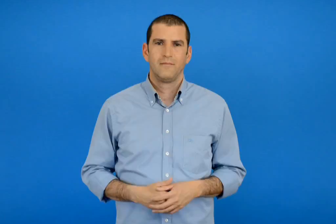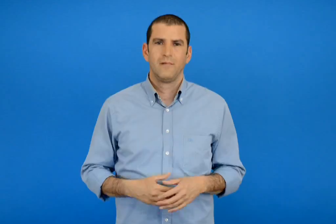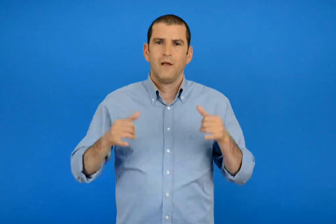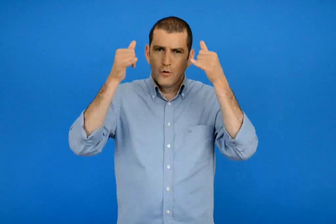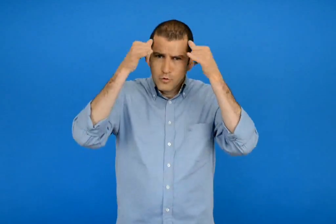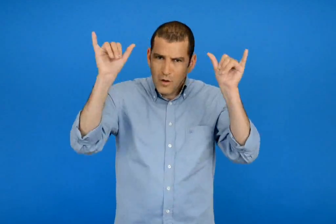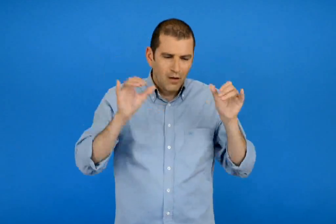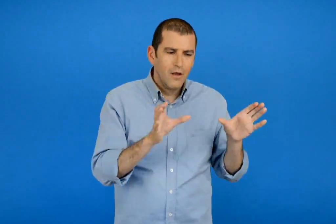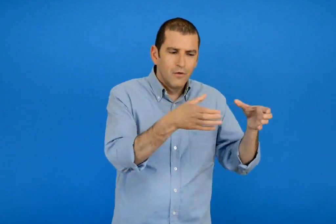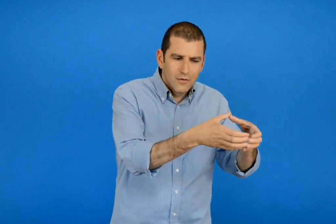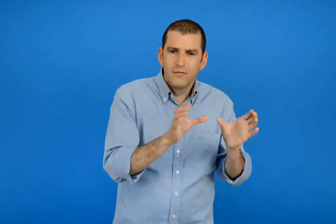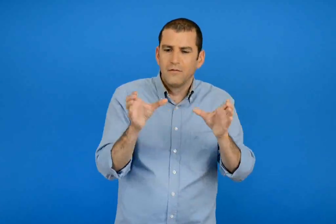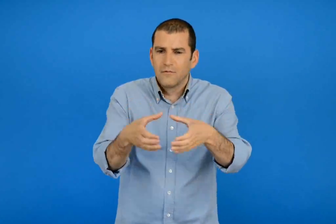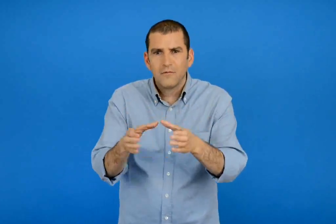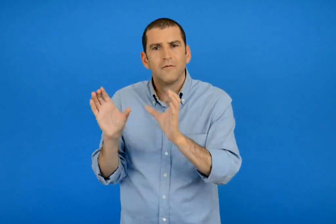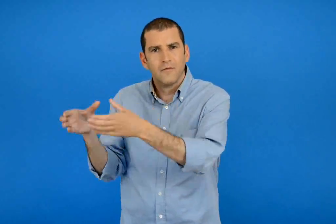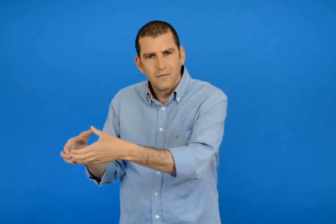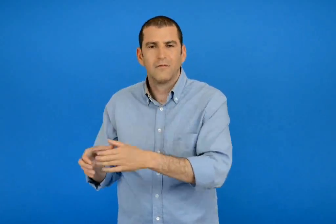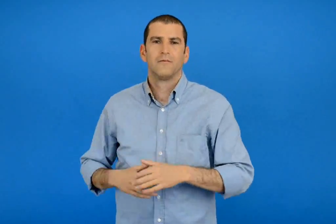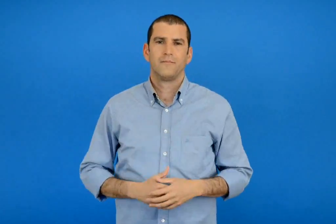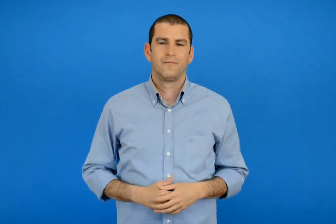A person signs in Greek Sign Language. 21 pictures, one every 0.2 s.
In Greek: οι οικογένειες των ζωών
